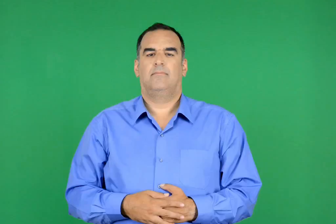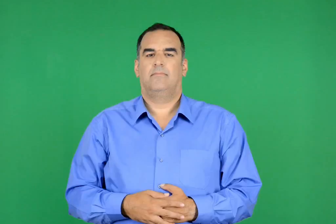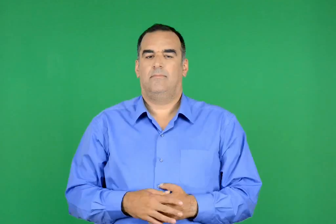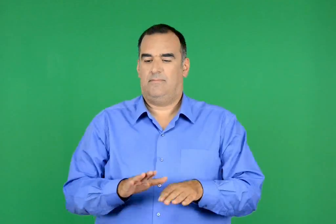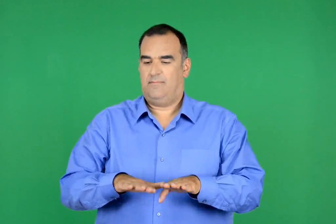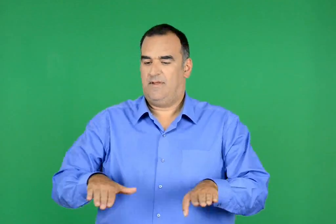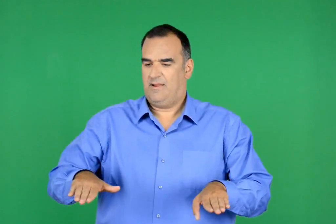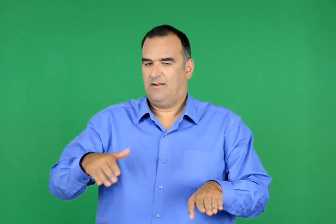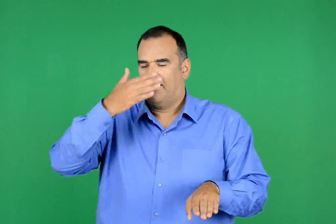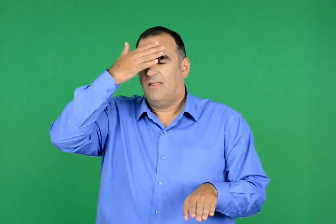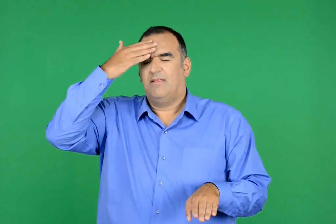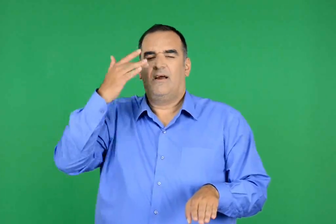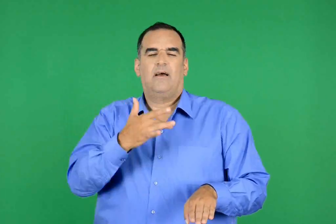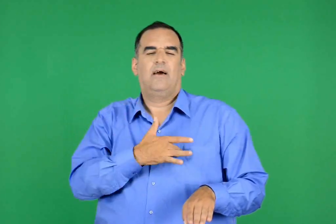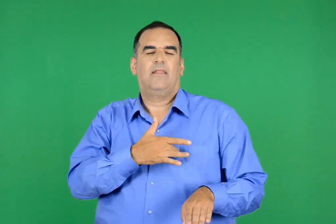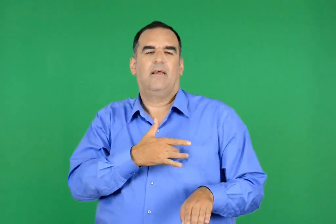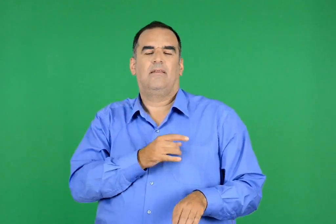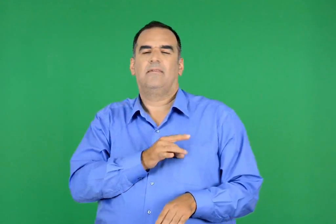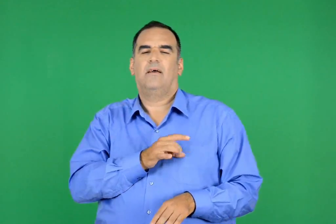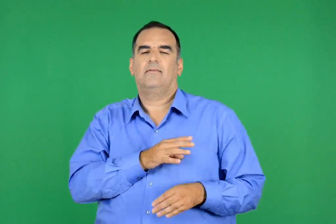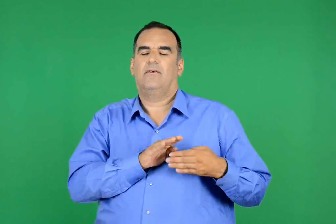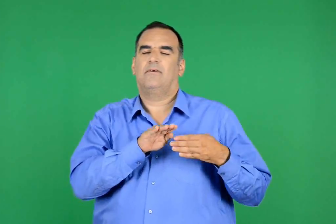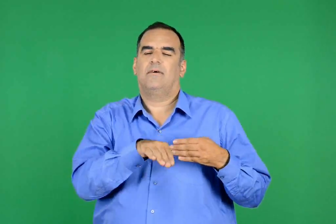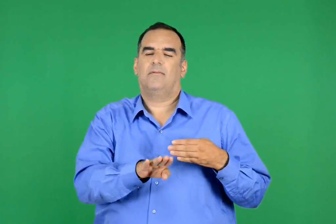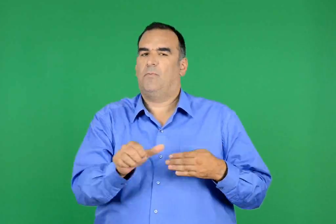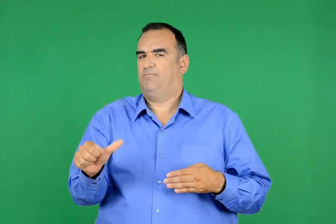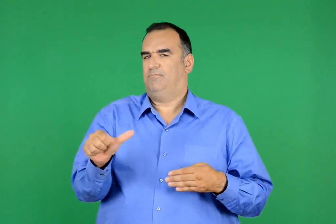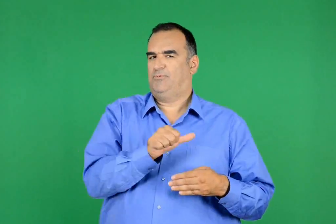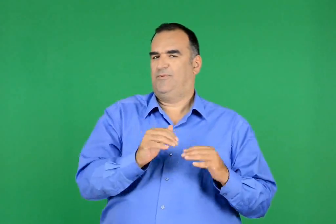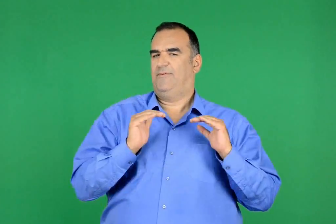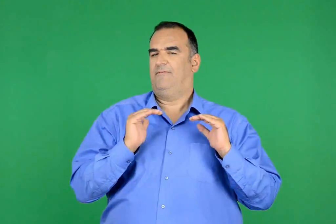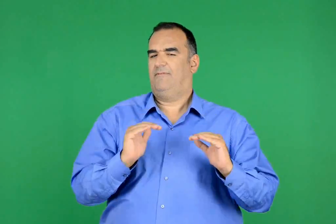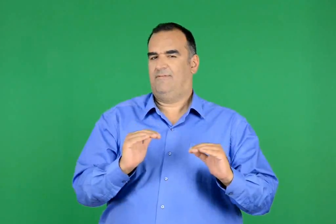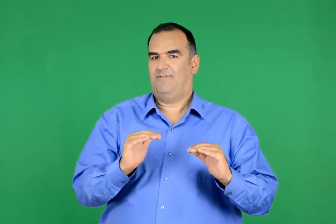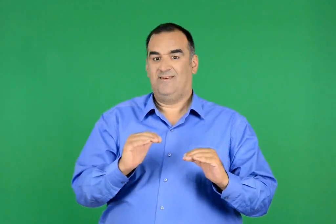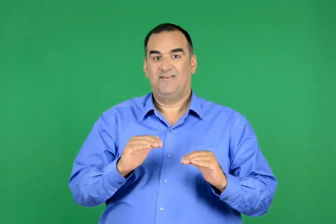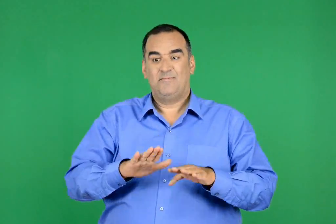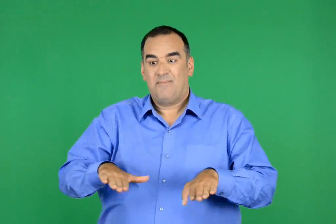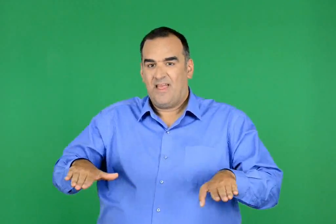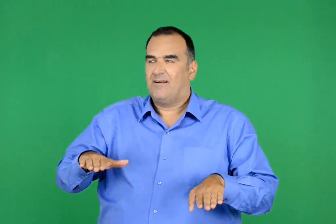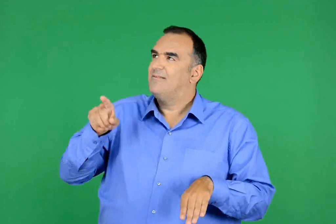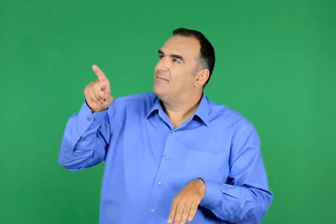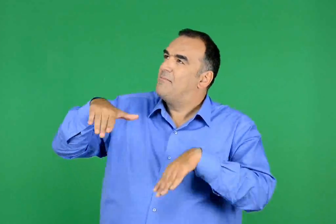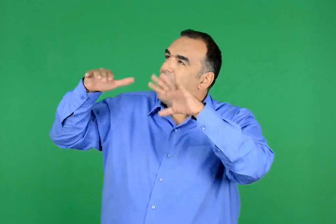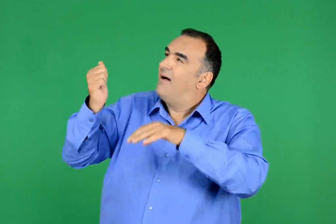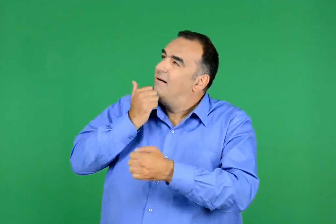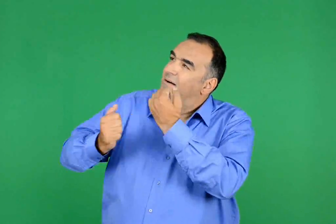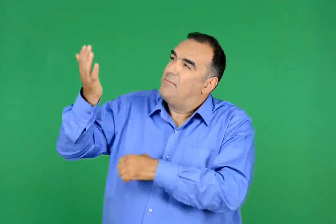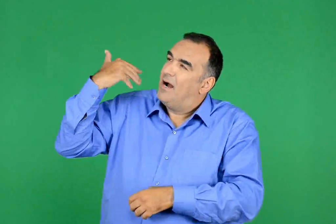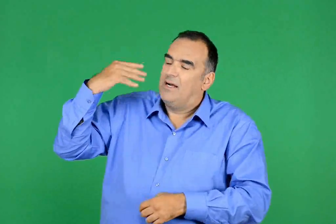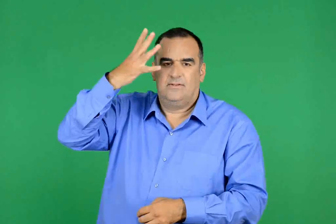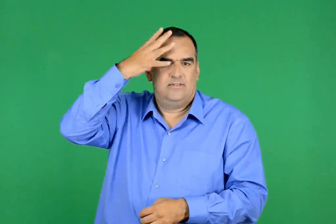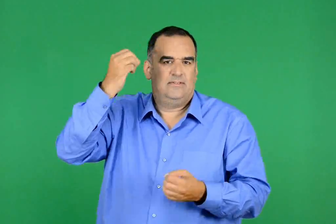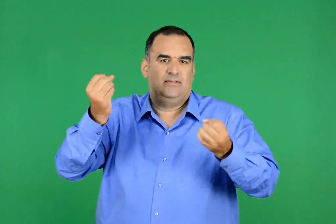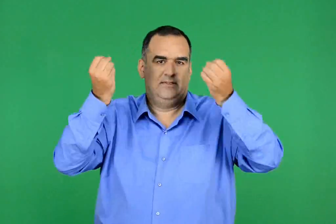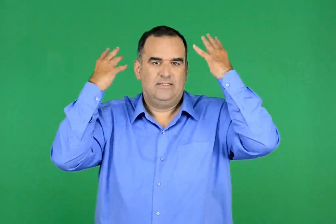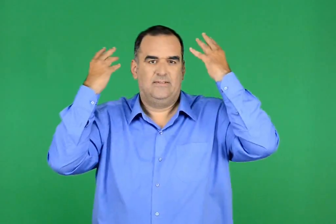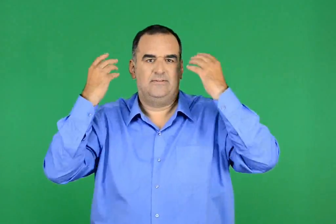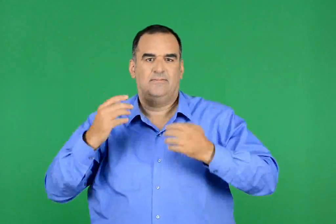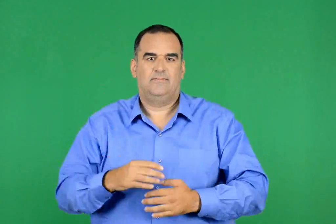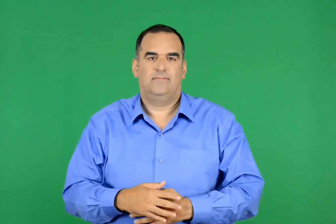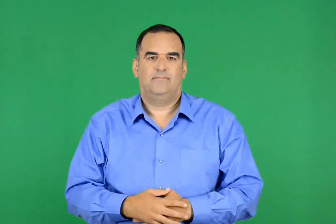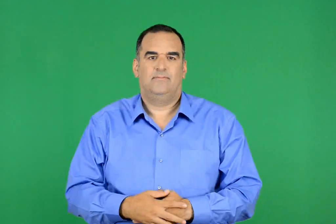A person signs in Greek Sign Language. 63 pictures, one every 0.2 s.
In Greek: οι παιδικές καρδιές βρήκαν το φυσικό τους ρυθμό. ξέχασαν τα λάθη των μεγάλων
